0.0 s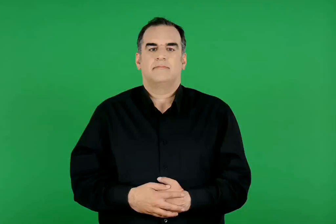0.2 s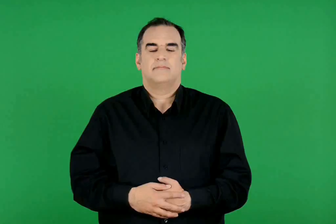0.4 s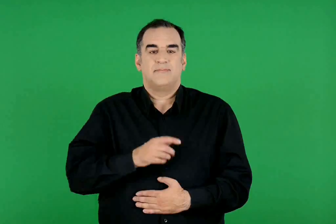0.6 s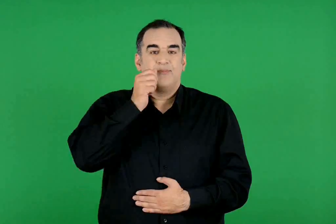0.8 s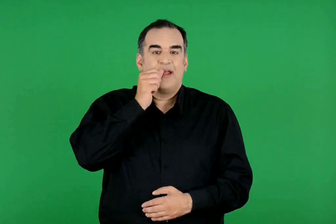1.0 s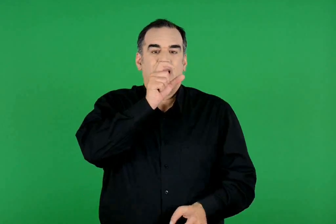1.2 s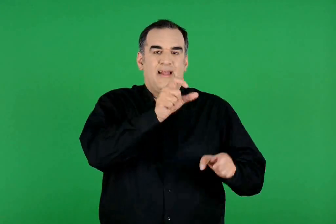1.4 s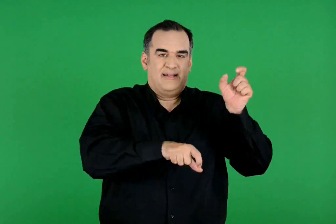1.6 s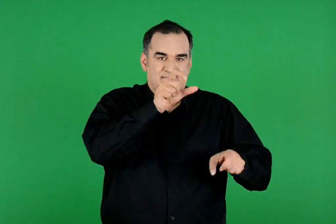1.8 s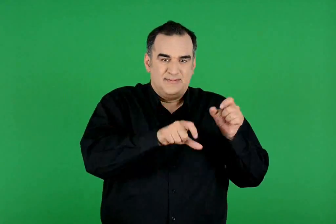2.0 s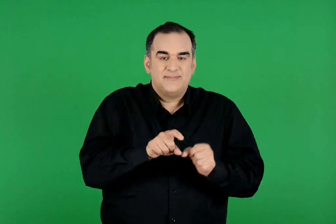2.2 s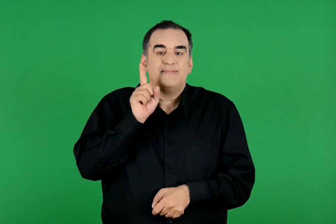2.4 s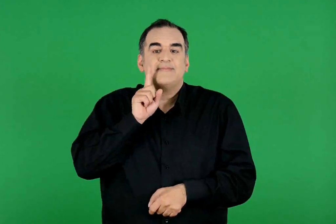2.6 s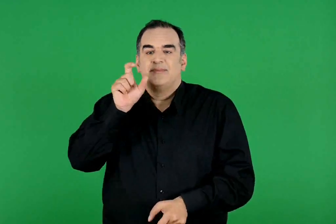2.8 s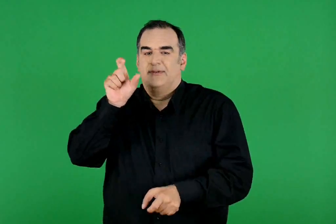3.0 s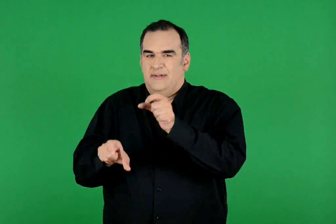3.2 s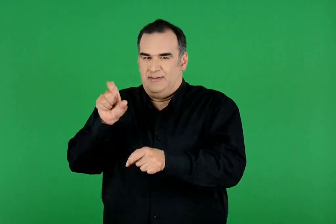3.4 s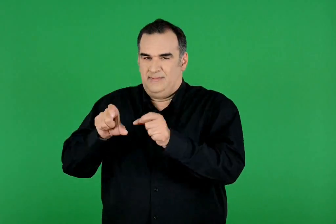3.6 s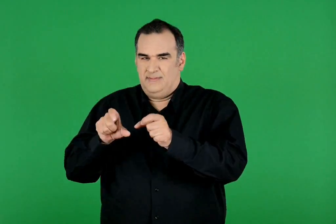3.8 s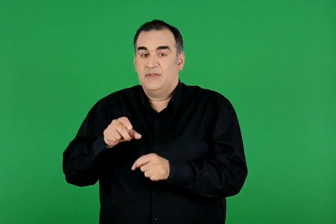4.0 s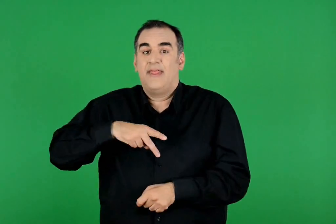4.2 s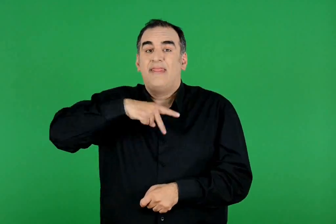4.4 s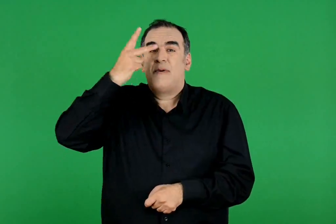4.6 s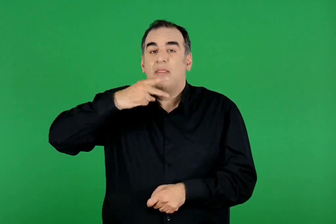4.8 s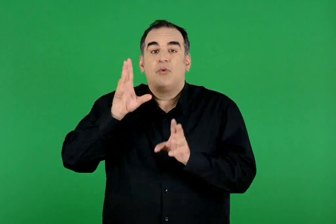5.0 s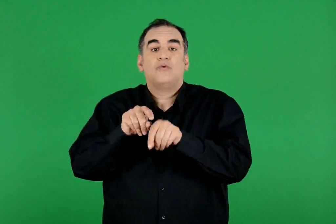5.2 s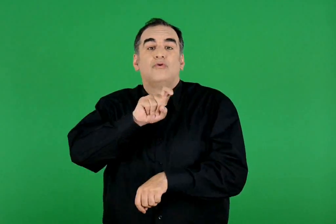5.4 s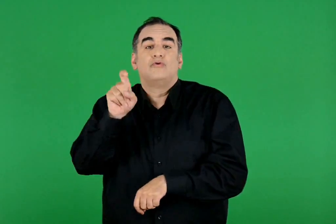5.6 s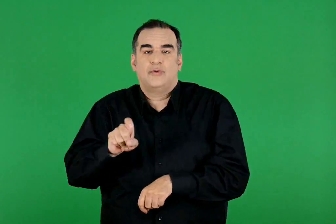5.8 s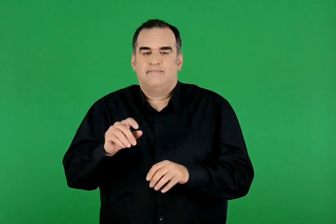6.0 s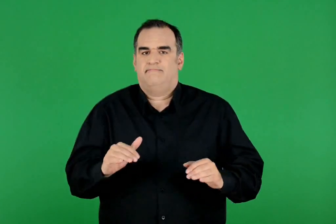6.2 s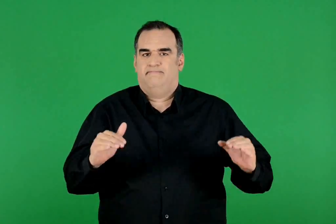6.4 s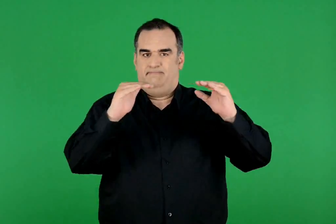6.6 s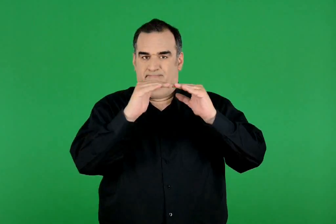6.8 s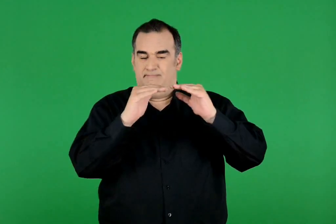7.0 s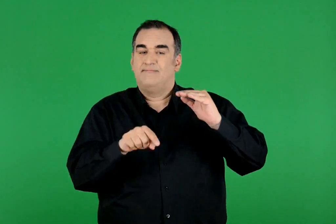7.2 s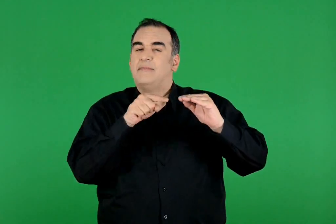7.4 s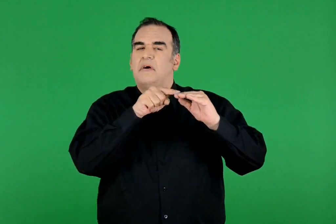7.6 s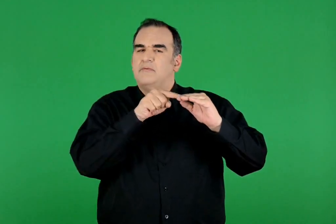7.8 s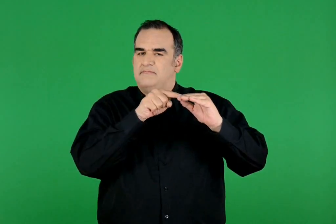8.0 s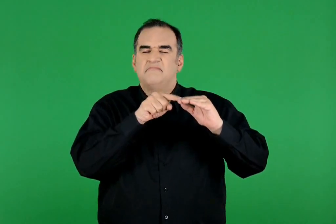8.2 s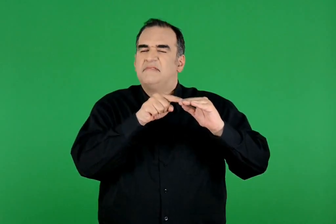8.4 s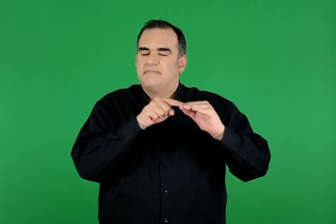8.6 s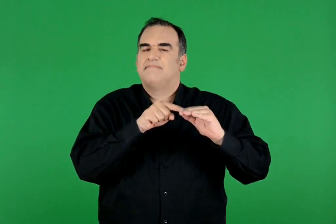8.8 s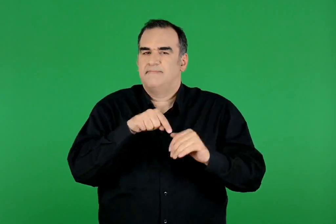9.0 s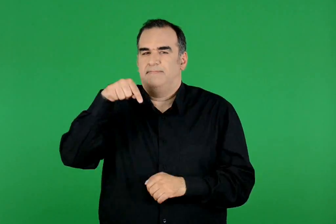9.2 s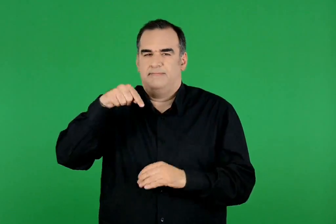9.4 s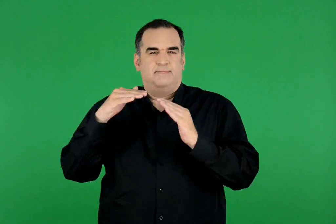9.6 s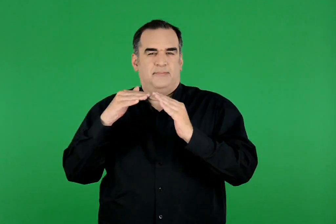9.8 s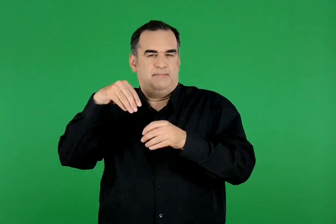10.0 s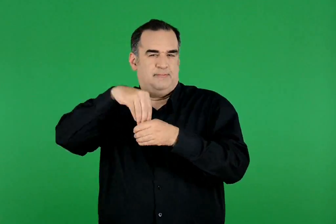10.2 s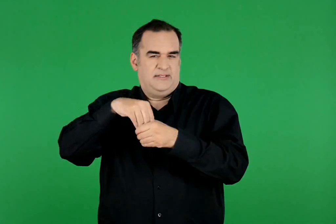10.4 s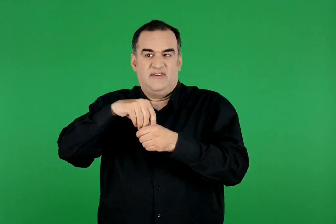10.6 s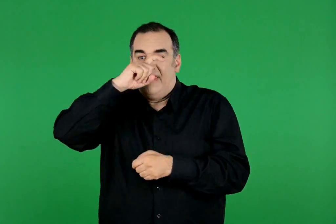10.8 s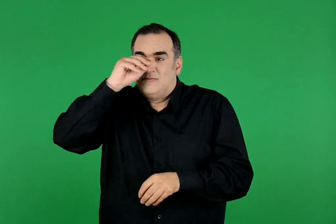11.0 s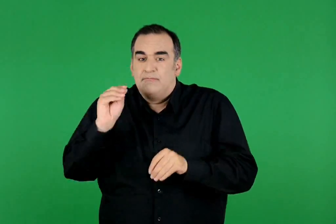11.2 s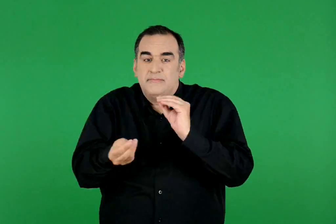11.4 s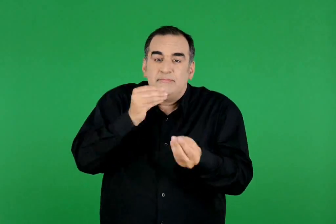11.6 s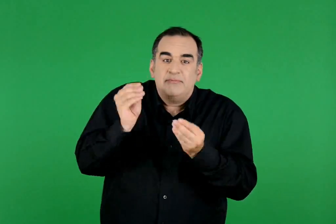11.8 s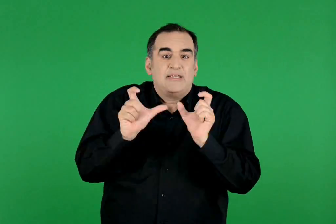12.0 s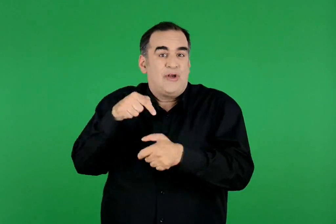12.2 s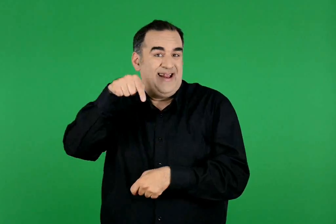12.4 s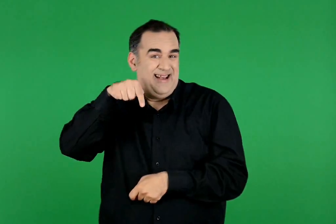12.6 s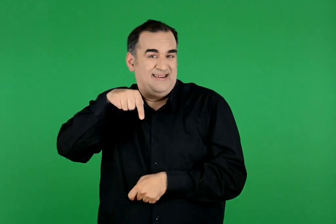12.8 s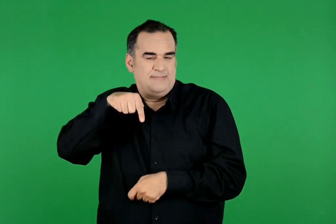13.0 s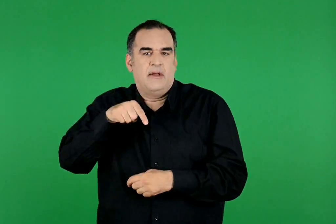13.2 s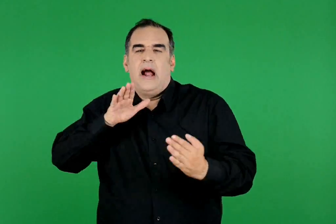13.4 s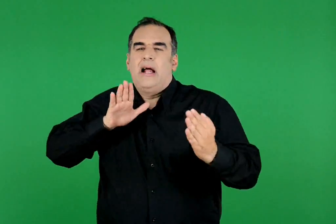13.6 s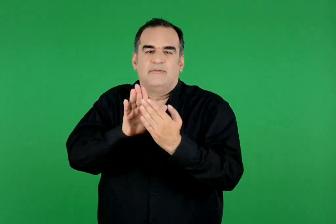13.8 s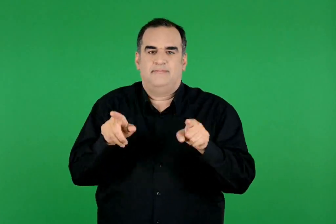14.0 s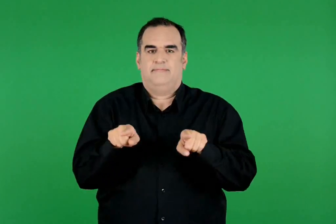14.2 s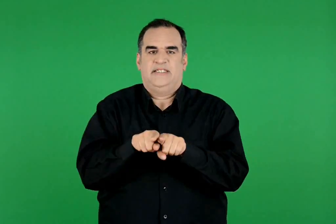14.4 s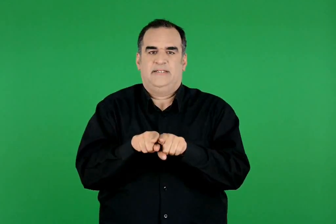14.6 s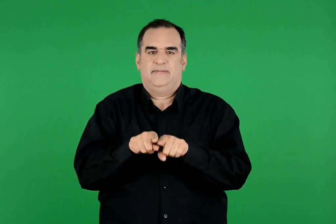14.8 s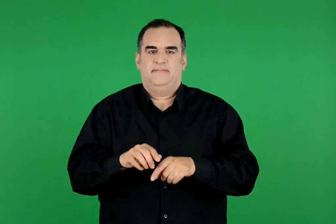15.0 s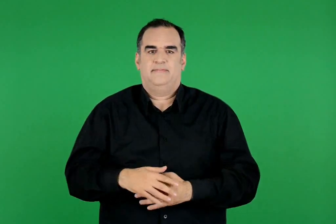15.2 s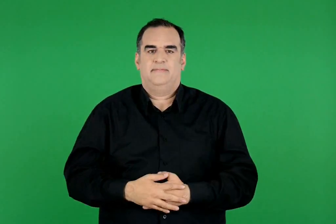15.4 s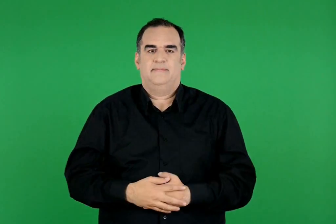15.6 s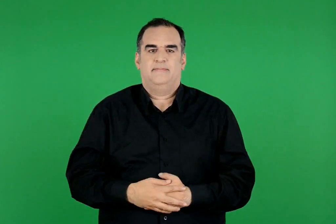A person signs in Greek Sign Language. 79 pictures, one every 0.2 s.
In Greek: οι άντρες και οι γυναίκες έχουν ίσα δικαιώματα στη ζωή. αυτό σημαίνει ότι αντιμετωπίζουν μαζί τις δυσκολίες στην οικογένειά τους , είναι το ίδιο υπεύθυνοι για τα παιδιά και για το σπίτι τους , αμείβονται με τα ίδια χρήματα όταν κάνουν την ίδια δουλειά και ότι η γνώμη τους έχει την ίδια αξία
